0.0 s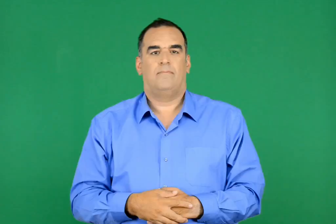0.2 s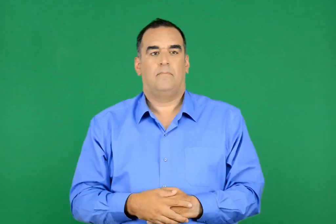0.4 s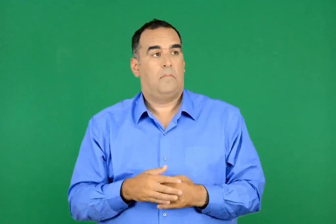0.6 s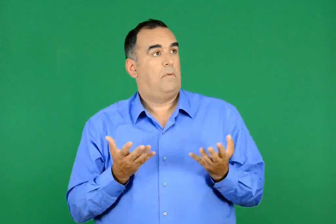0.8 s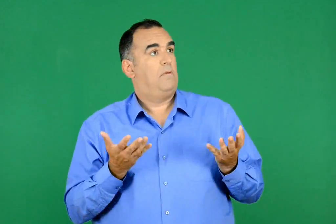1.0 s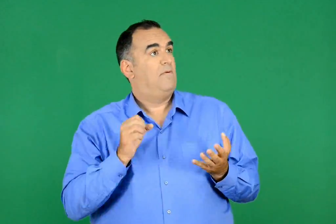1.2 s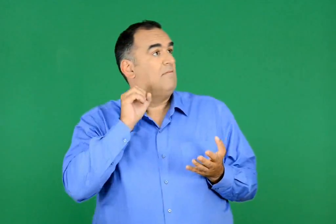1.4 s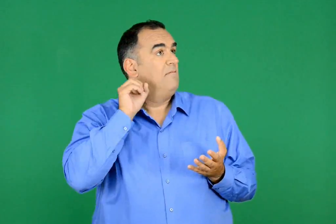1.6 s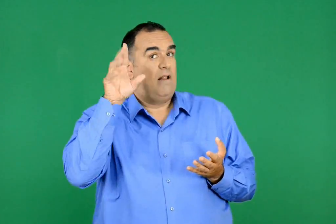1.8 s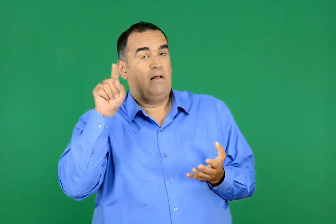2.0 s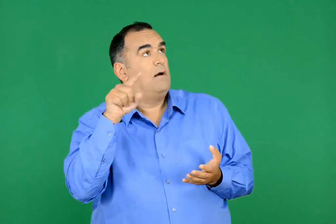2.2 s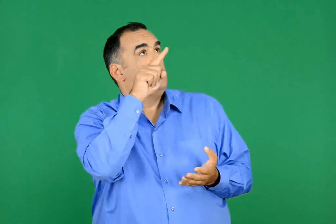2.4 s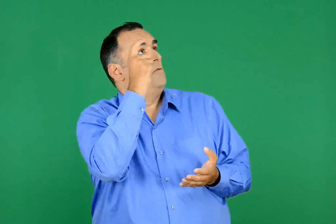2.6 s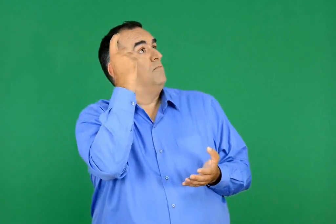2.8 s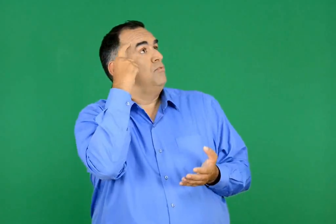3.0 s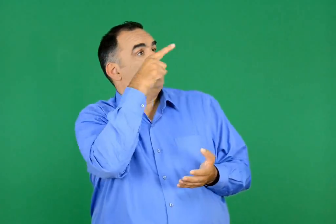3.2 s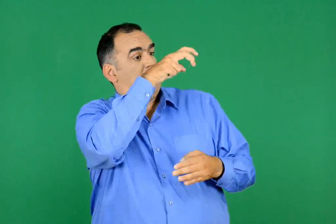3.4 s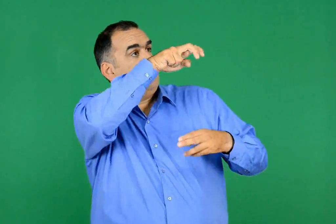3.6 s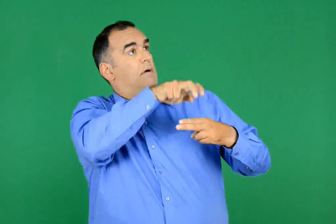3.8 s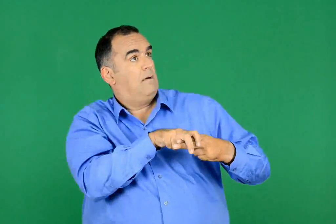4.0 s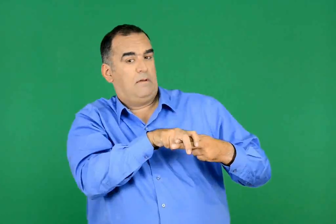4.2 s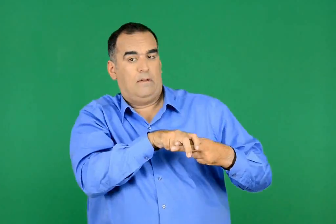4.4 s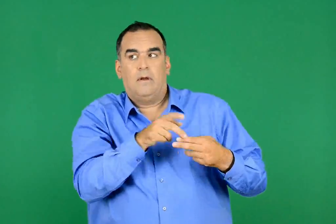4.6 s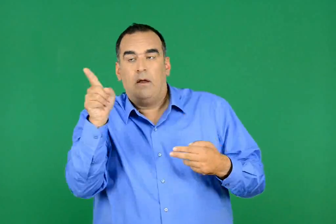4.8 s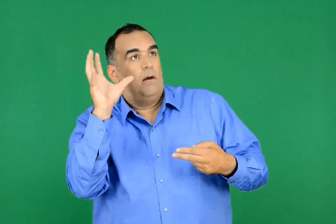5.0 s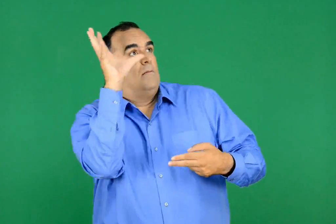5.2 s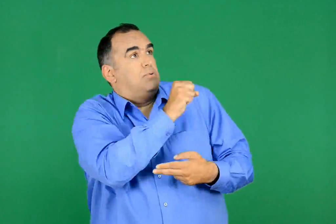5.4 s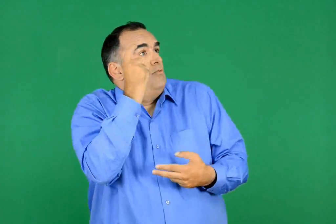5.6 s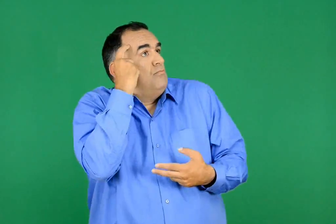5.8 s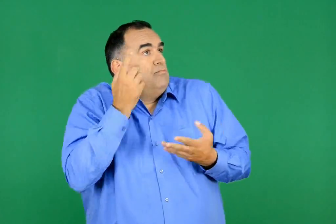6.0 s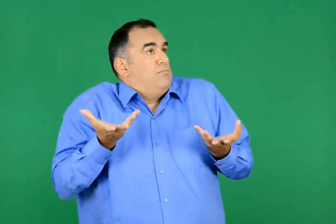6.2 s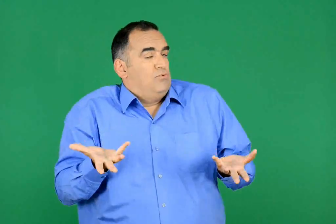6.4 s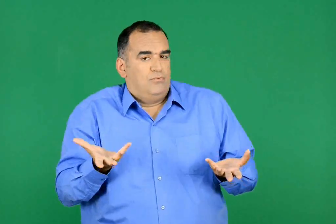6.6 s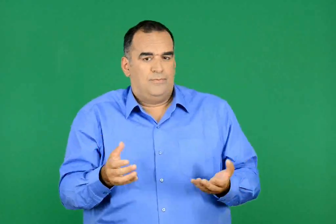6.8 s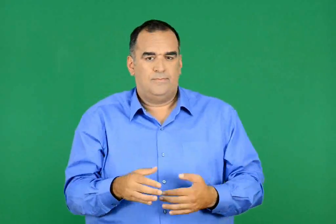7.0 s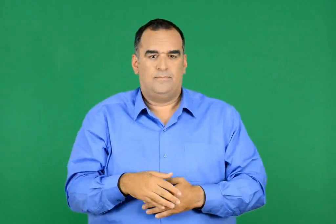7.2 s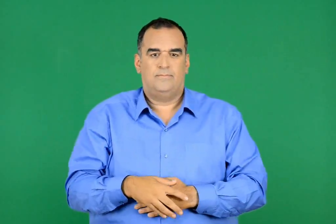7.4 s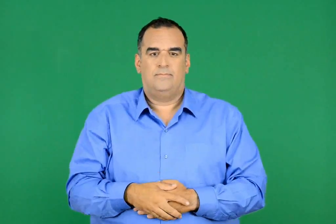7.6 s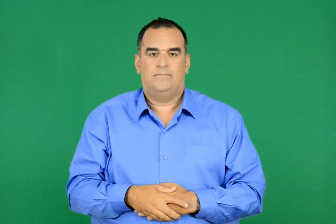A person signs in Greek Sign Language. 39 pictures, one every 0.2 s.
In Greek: μα πώς ήξεραν ότι ήσουνα εκεί , γιαγιά ; , ρώτησε η λίλη. πώς σε έβρισκαν ;
